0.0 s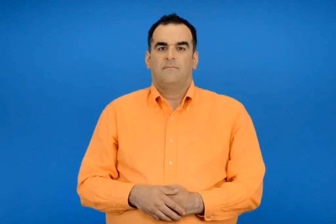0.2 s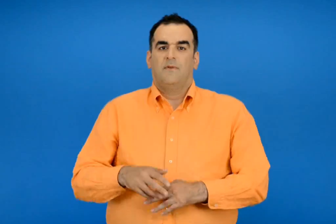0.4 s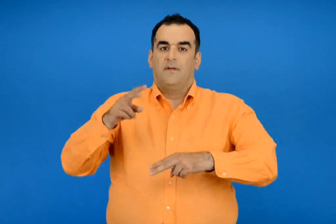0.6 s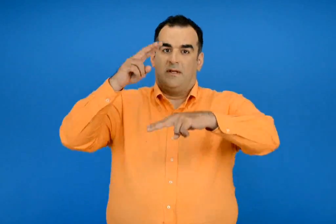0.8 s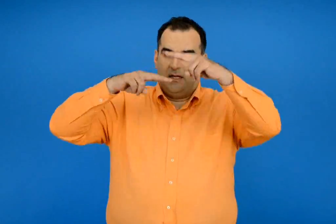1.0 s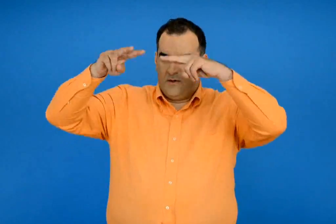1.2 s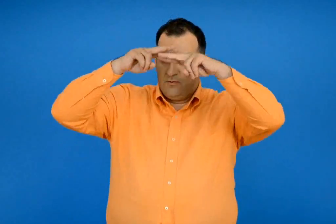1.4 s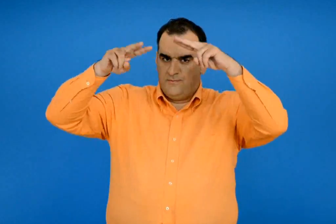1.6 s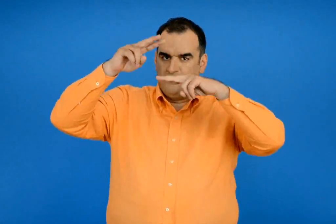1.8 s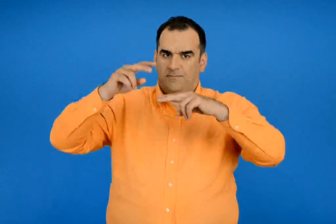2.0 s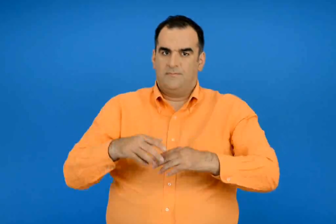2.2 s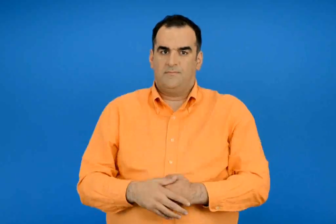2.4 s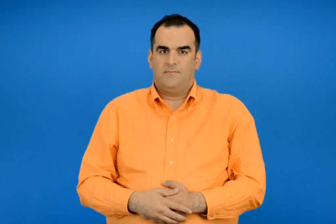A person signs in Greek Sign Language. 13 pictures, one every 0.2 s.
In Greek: καιρός
